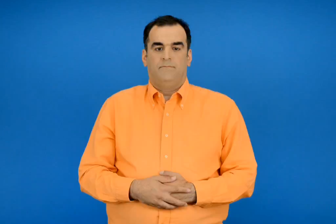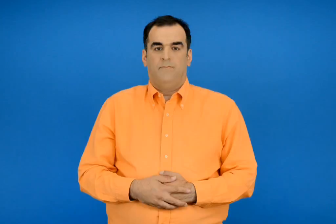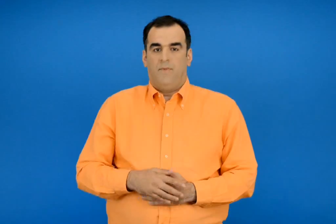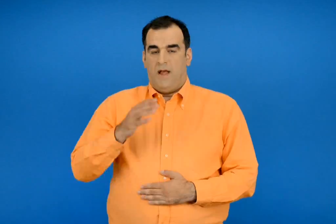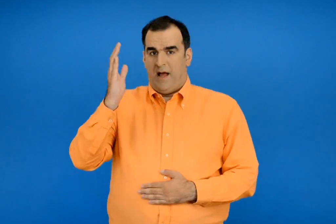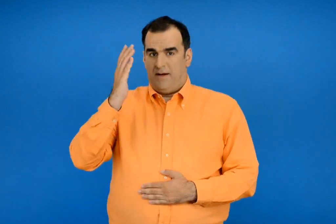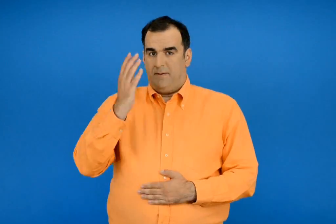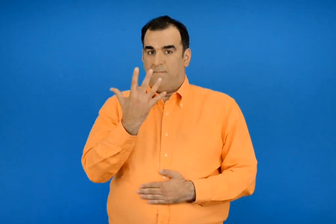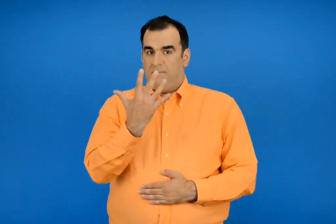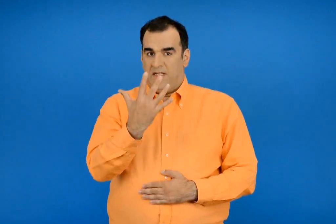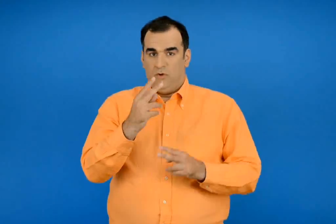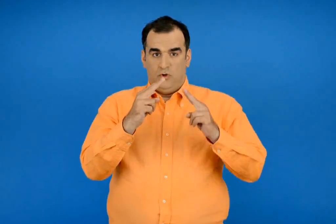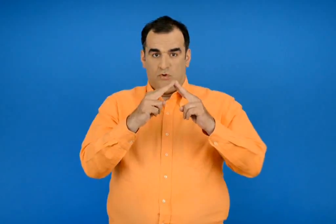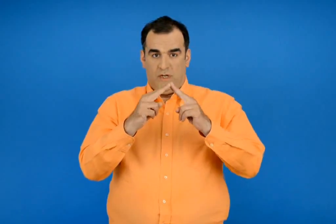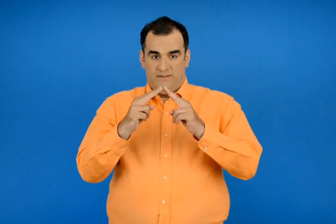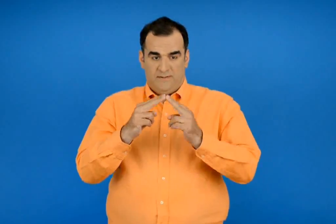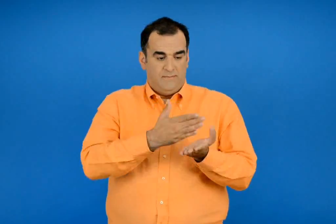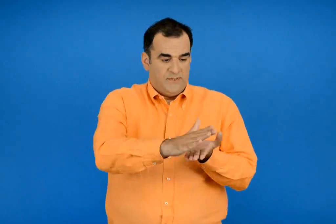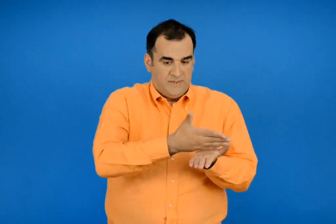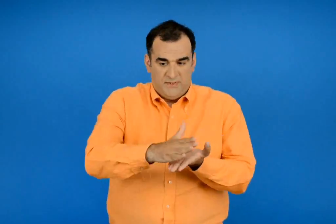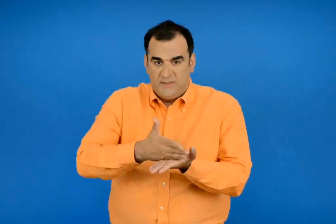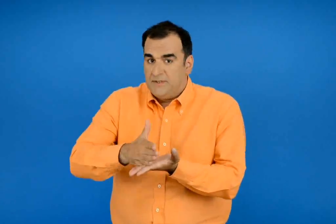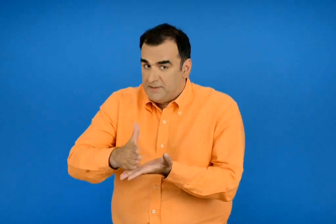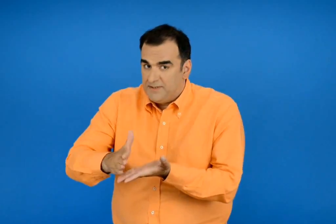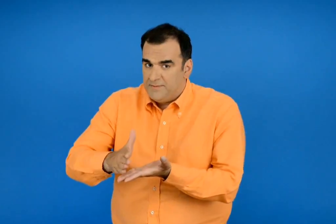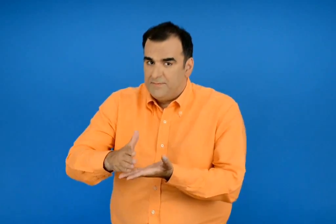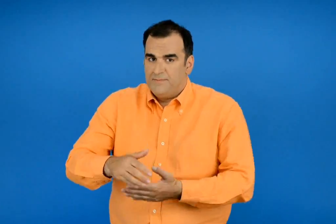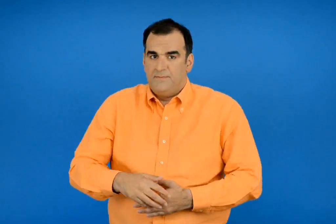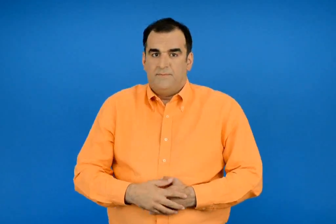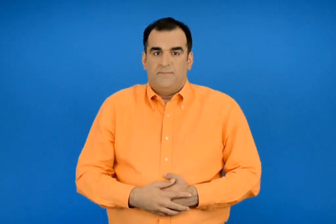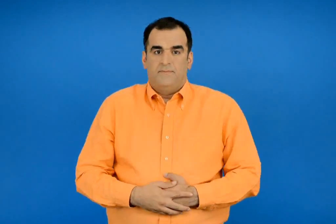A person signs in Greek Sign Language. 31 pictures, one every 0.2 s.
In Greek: αν μοιραστούν 5 σοκολάτες ;
